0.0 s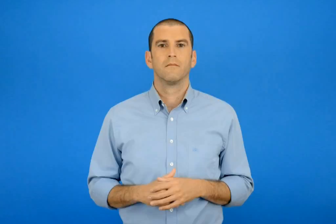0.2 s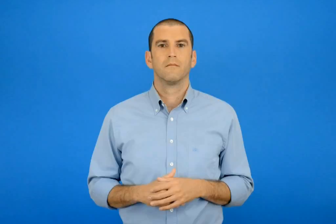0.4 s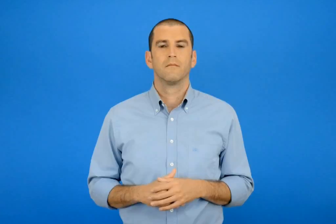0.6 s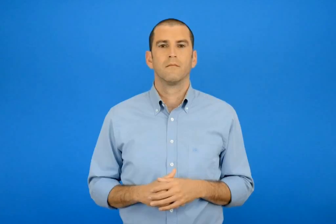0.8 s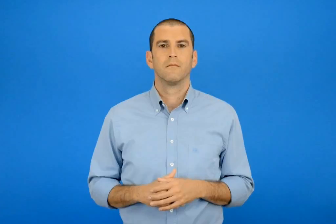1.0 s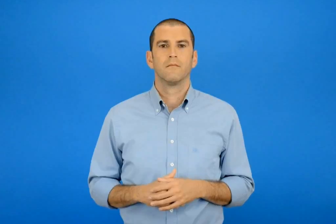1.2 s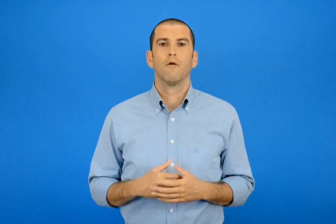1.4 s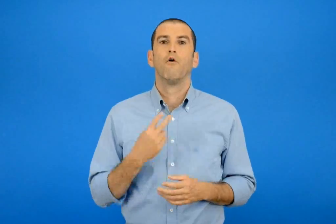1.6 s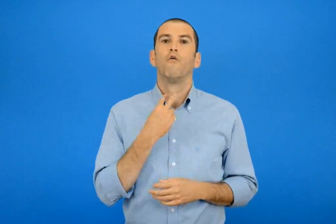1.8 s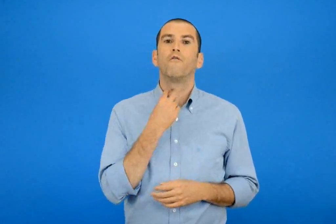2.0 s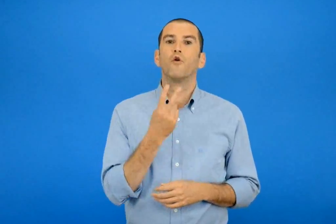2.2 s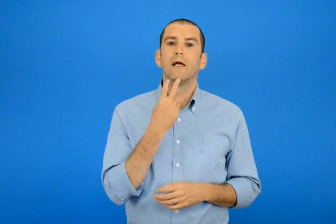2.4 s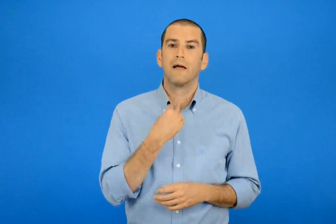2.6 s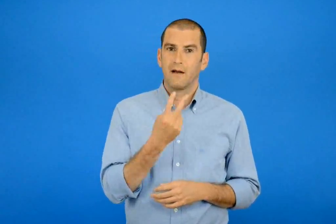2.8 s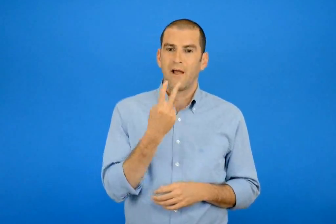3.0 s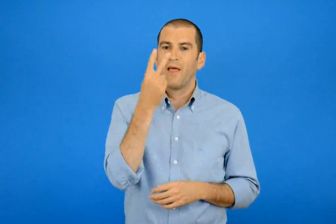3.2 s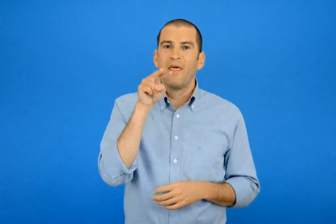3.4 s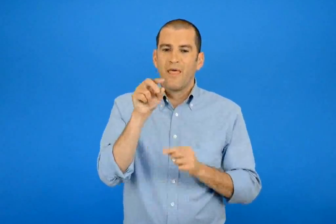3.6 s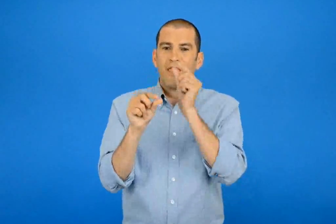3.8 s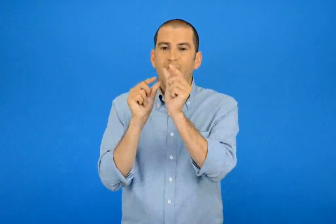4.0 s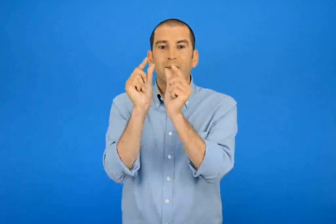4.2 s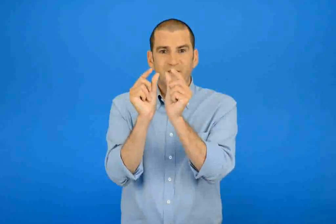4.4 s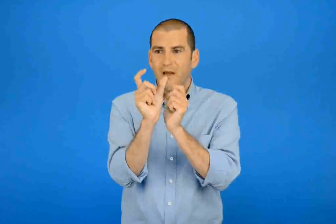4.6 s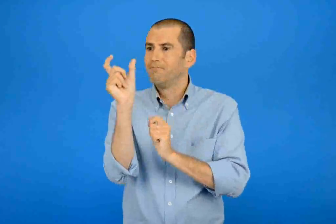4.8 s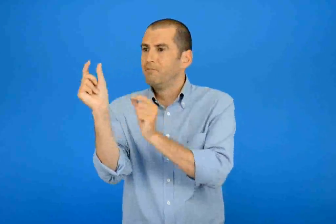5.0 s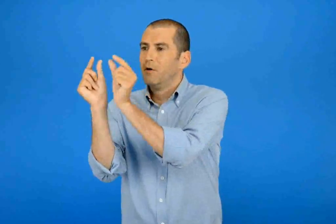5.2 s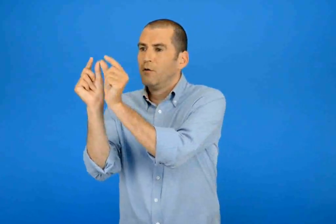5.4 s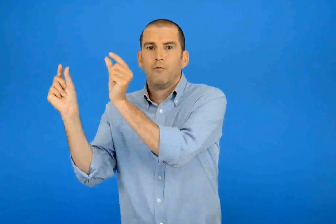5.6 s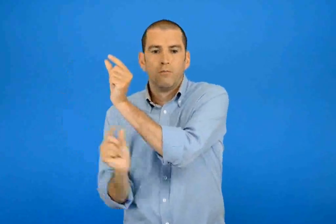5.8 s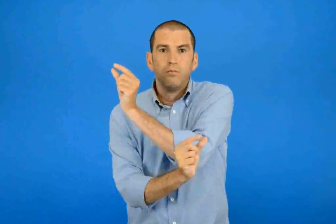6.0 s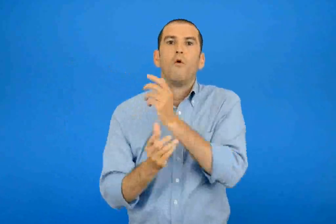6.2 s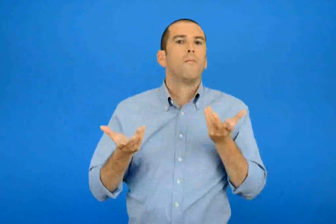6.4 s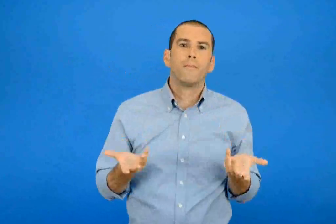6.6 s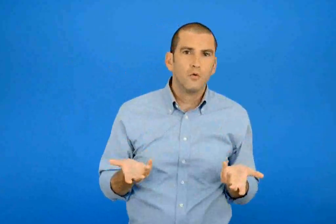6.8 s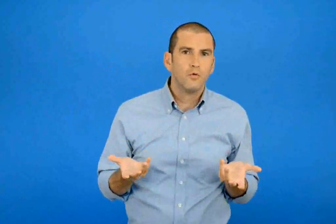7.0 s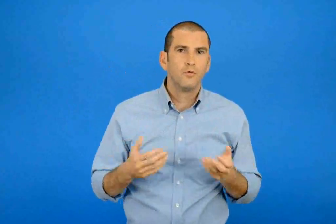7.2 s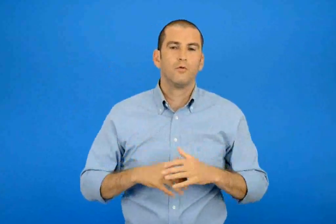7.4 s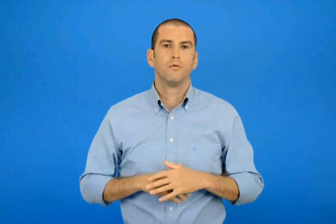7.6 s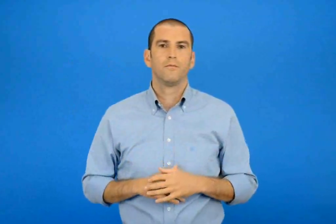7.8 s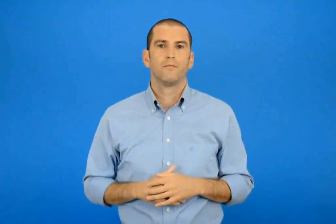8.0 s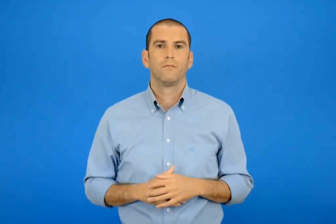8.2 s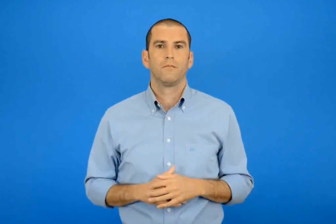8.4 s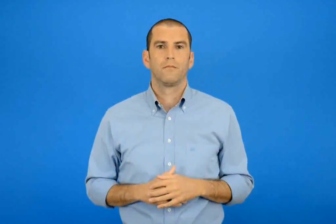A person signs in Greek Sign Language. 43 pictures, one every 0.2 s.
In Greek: πως χωρίζονται τα δίψηφα φωνήεντα ;
